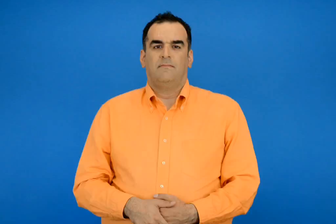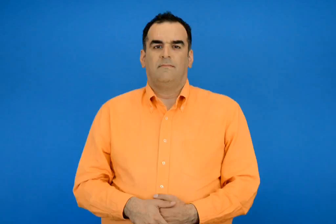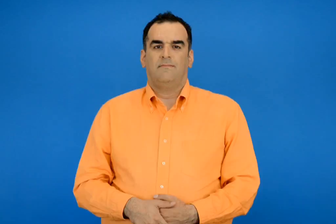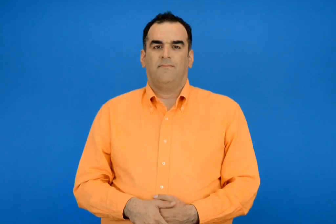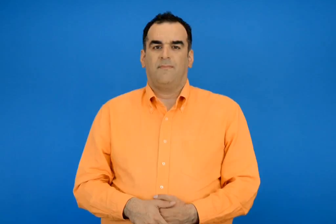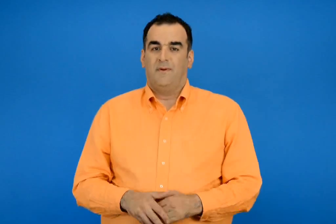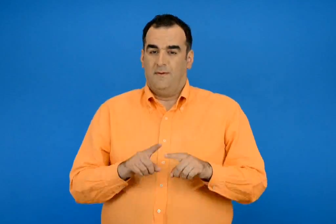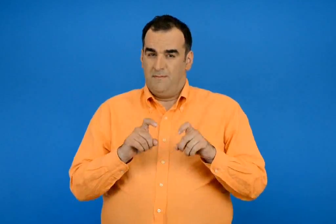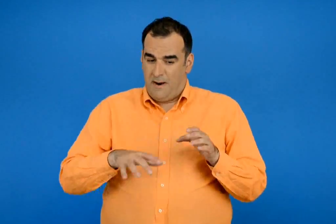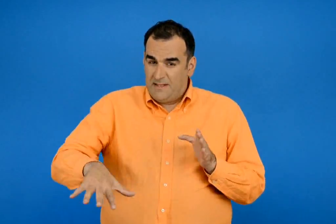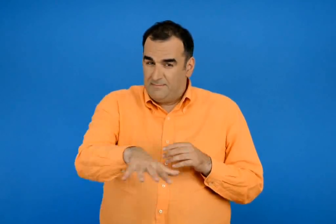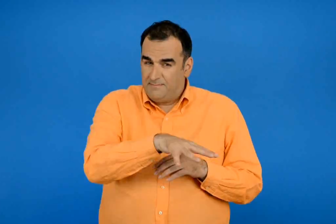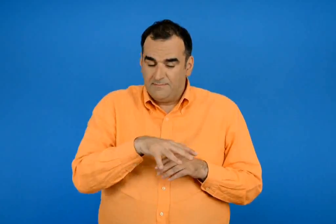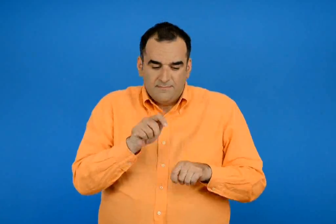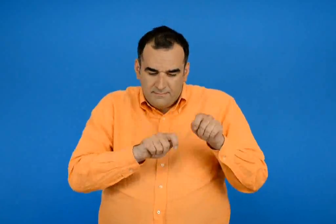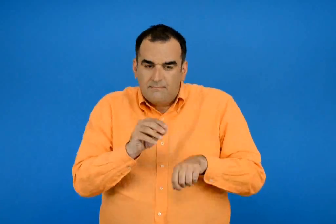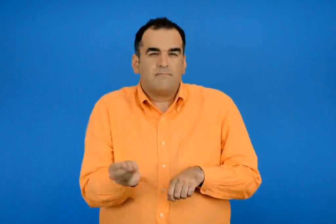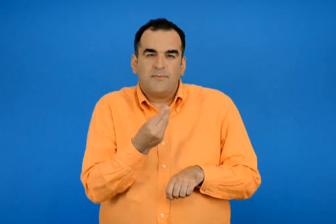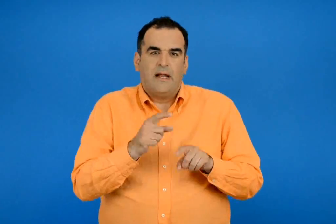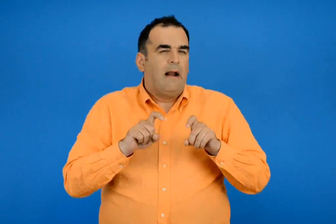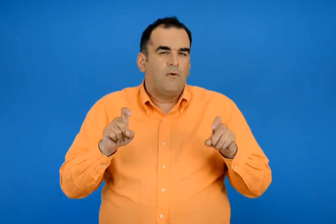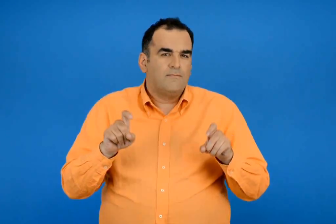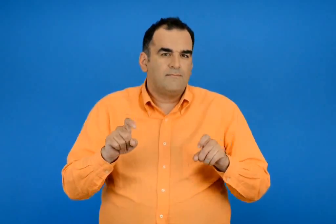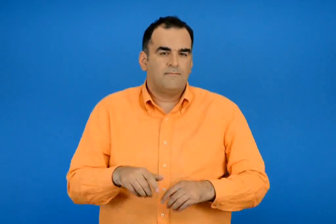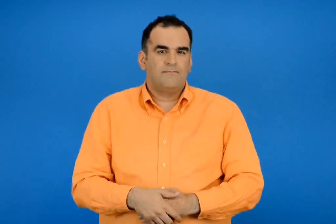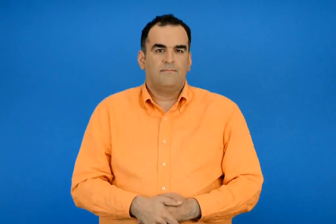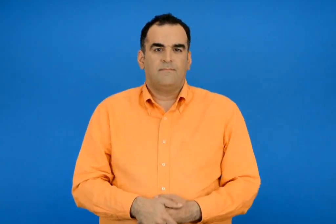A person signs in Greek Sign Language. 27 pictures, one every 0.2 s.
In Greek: όλα τα πράγματα είναι φτιαγμένα από κάποιο υλικό
